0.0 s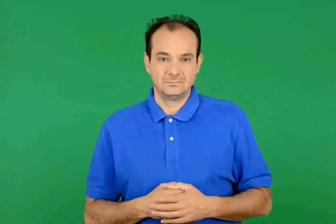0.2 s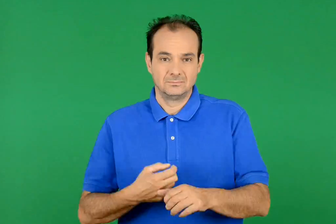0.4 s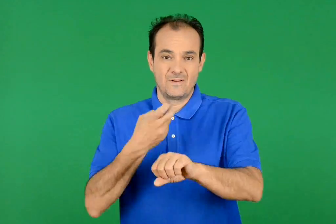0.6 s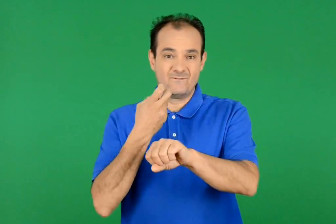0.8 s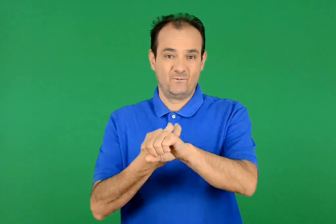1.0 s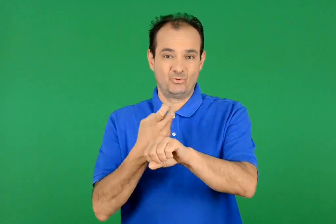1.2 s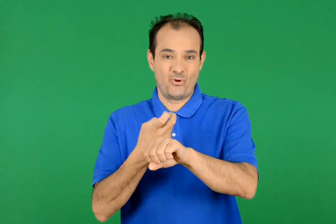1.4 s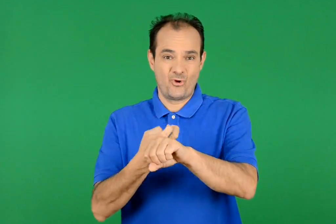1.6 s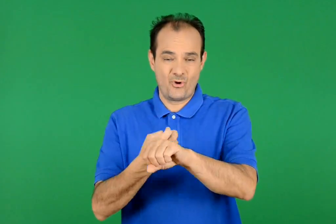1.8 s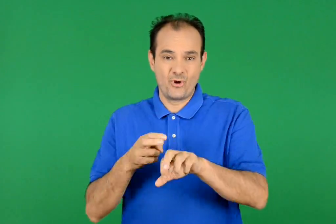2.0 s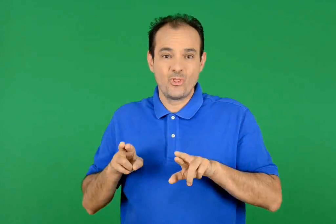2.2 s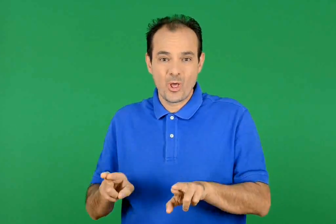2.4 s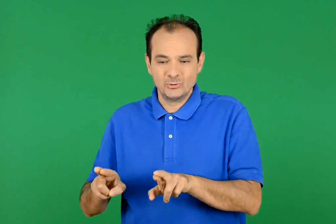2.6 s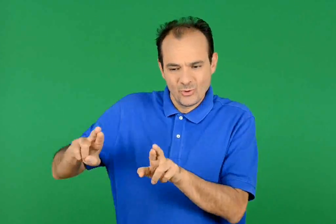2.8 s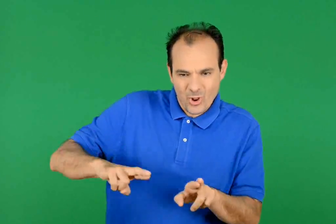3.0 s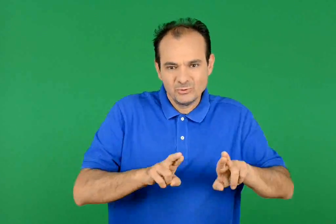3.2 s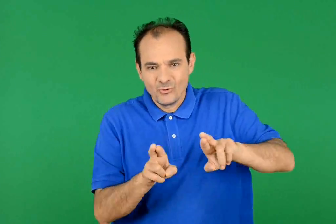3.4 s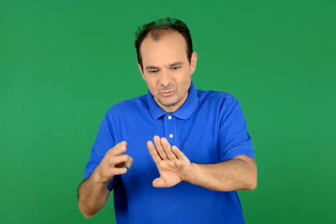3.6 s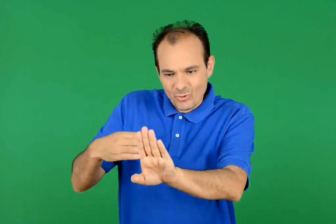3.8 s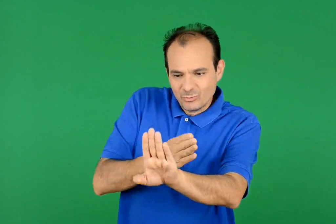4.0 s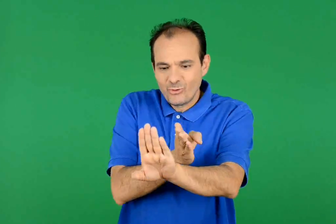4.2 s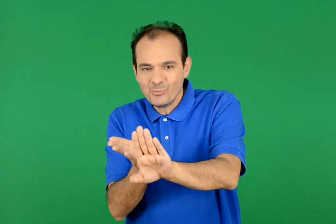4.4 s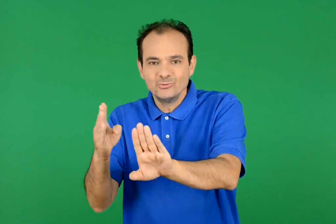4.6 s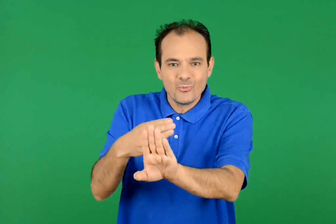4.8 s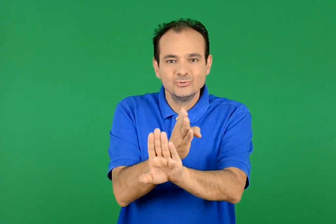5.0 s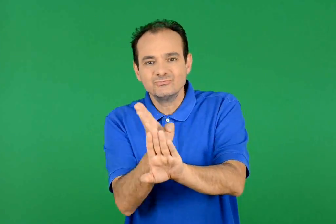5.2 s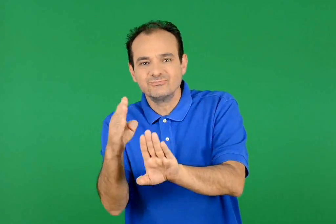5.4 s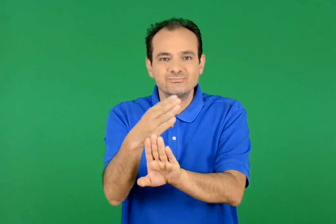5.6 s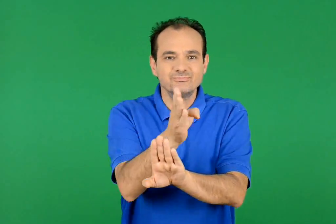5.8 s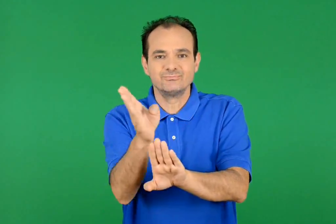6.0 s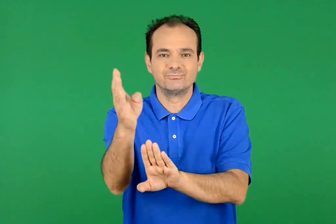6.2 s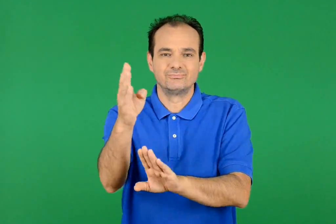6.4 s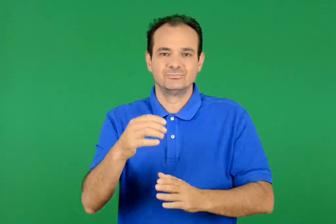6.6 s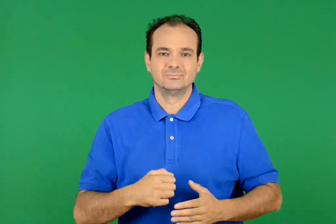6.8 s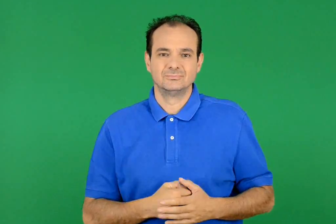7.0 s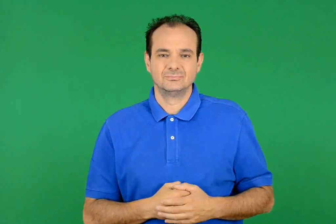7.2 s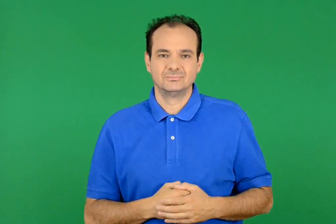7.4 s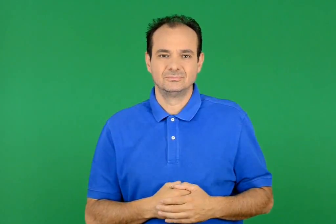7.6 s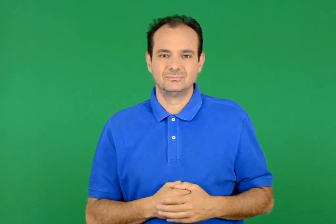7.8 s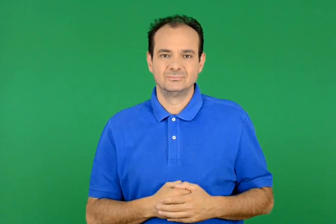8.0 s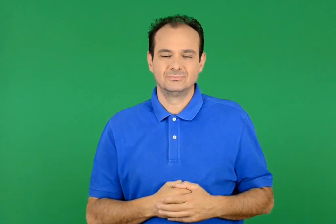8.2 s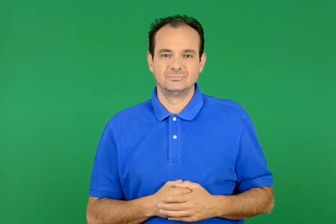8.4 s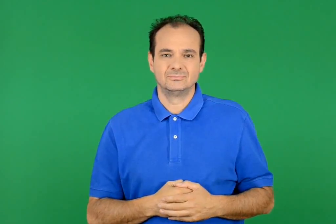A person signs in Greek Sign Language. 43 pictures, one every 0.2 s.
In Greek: και σε αυτό το ύψος ανέβαινε με στροφές , όλο ανέβαινε , ο δρόμος
